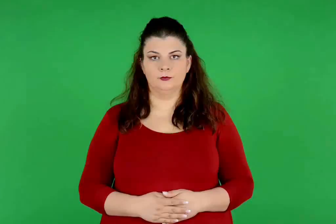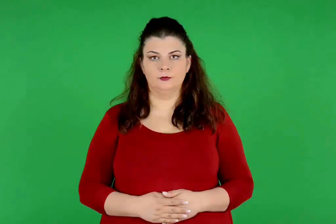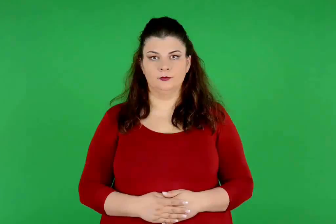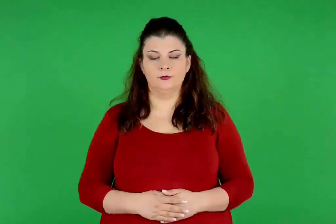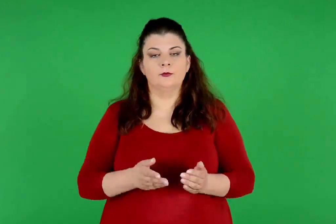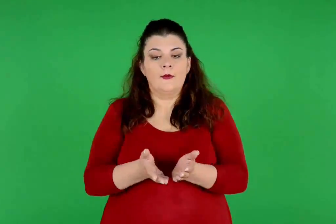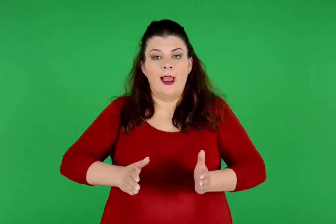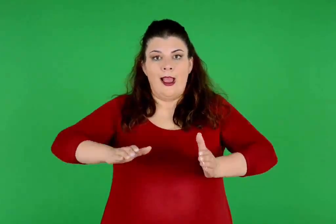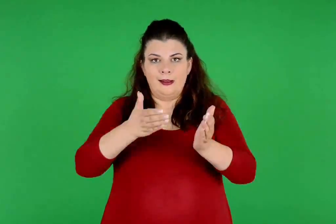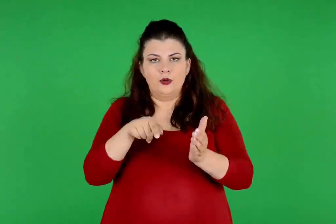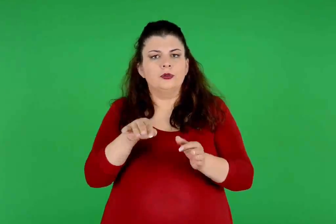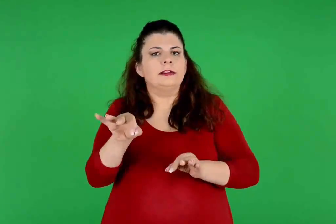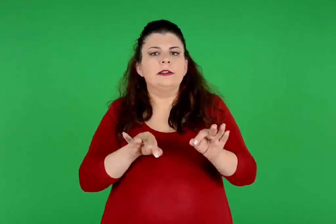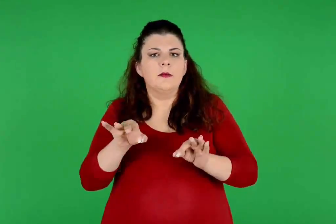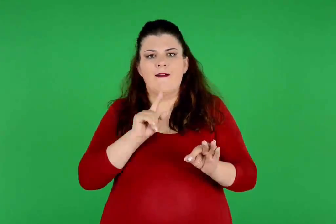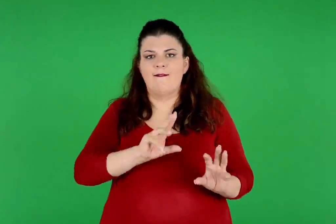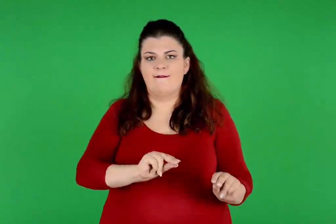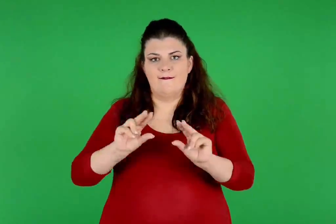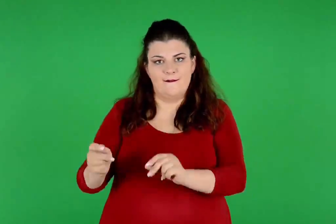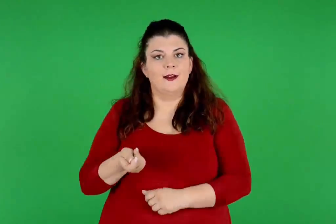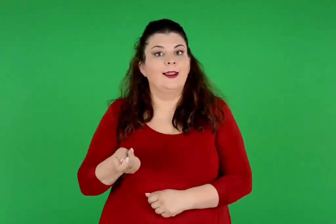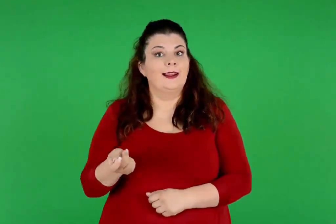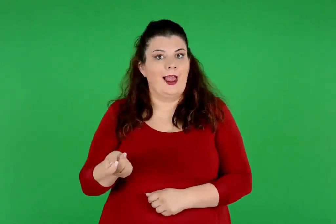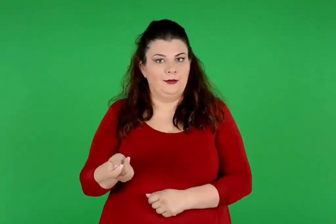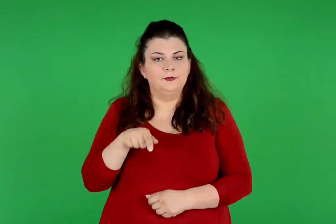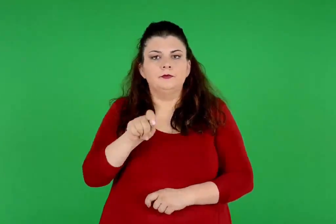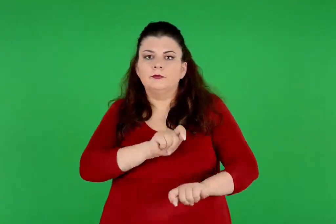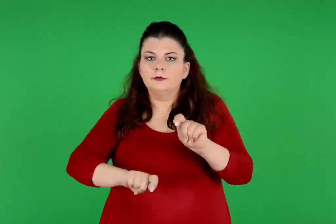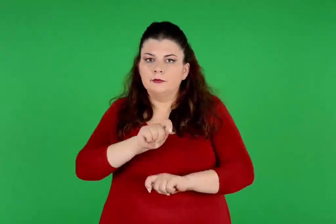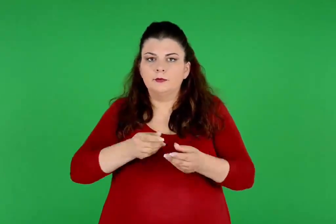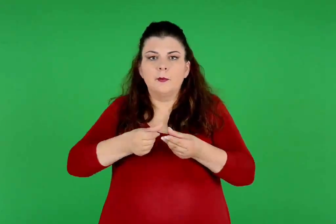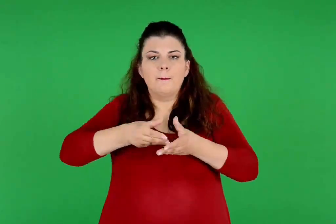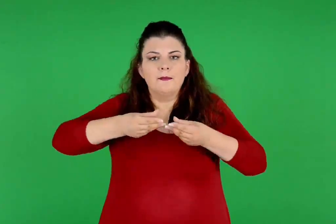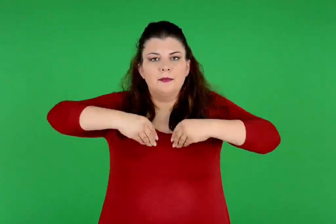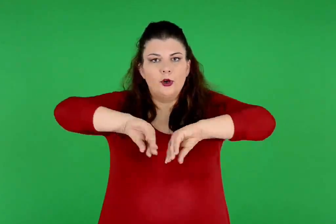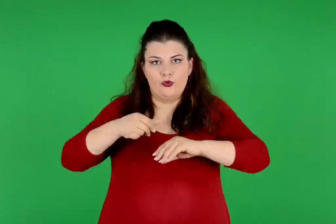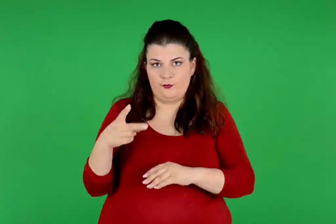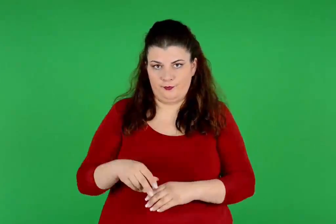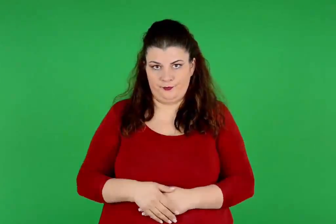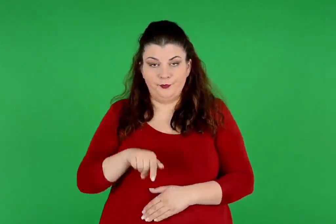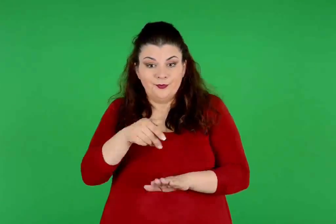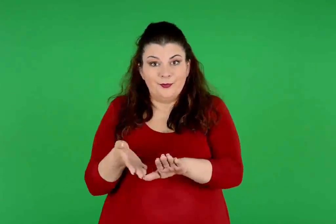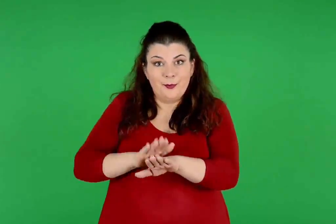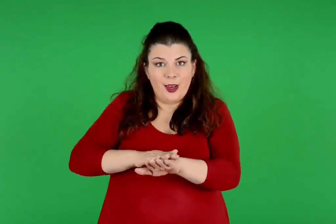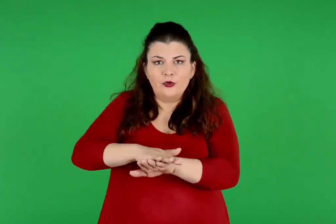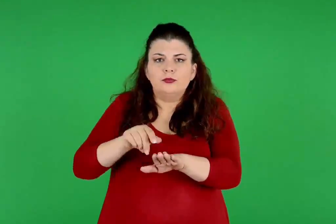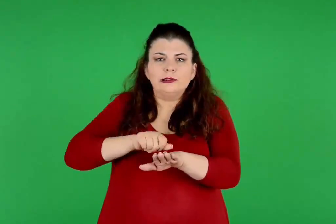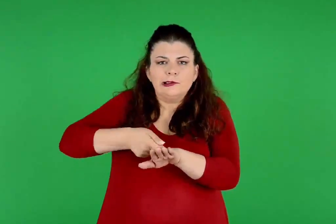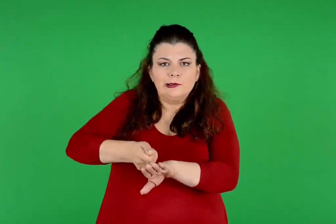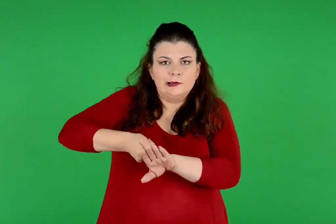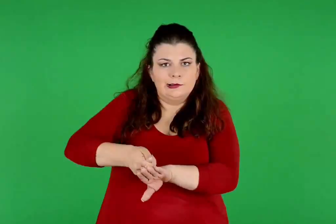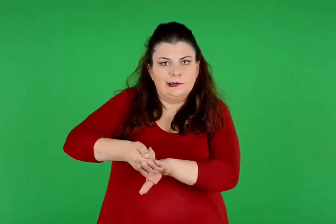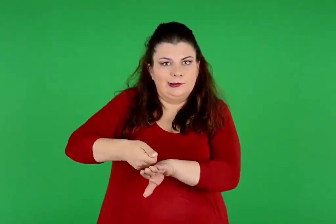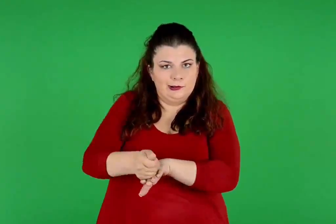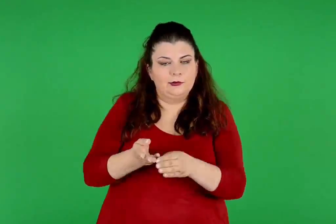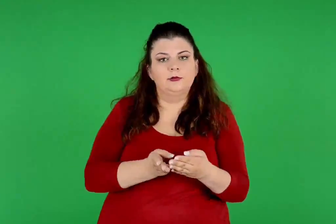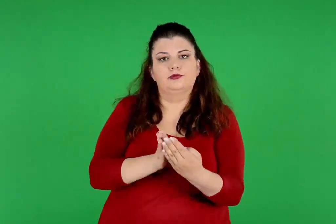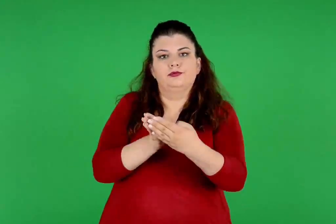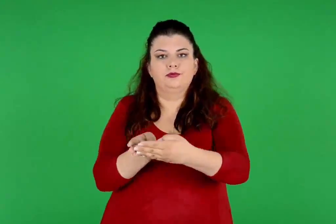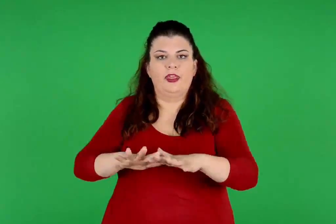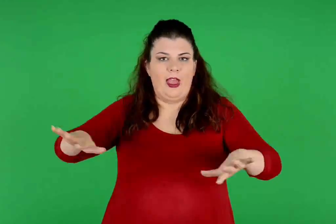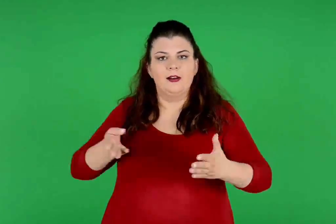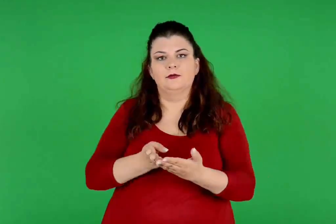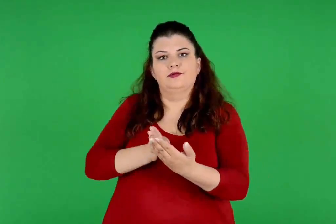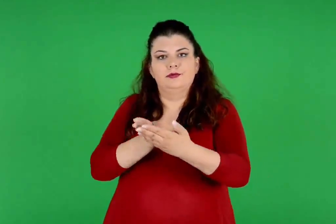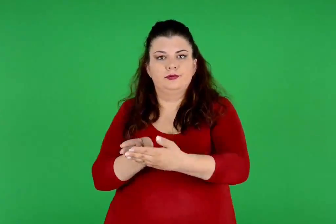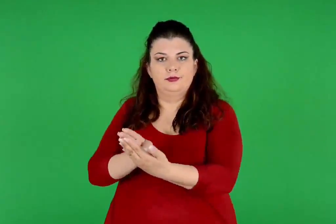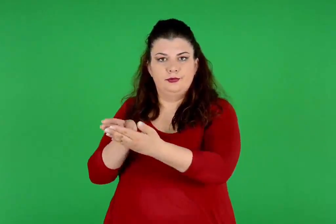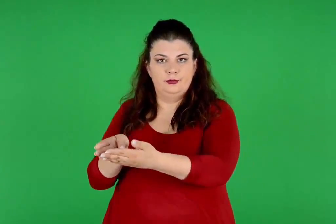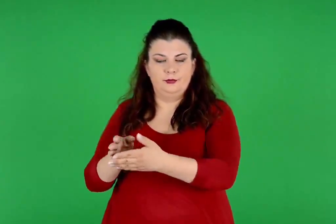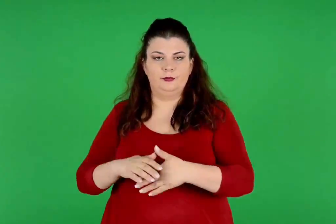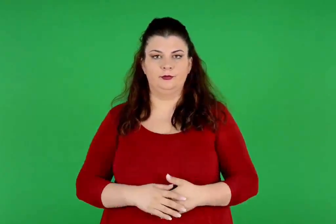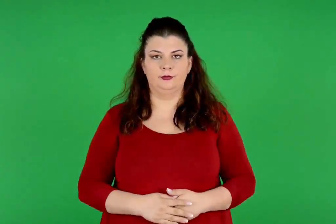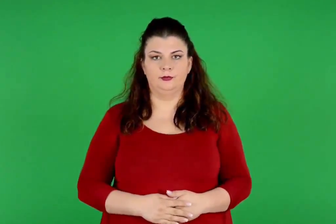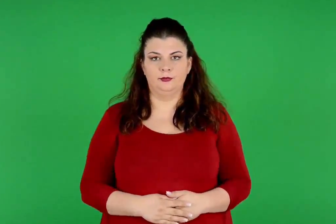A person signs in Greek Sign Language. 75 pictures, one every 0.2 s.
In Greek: πήλινο τηγανόσχημο αγγείο , που πάνω του έχουν χαράξει ένα καράβι που πλέει στη θάλασσα
